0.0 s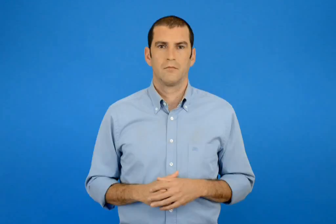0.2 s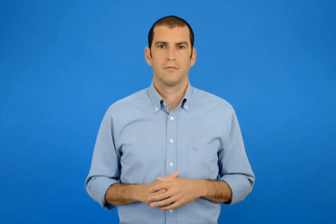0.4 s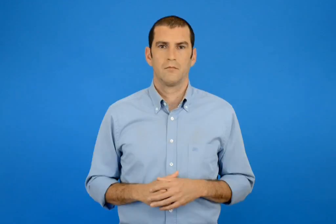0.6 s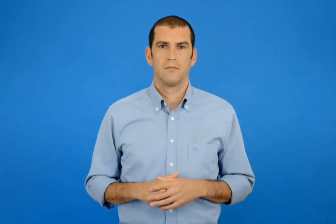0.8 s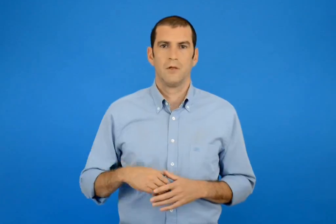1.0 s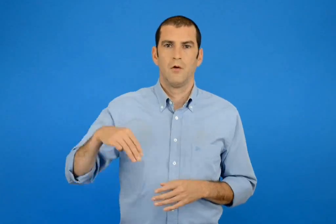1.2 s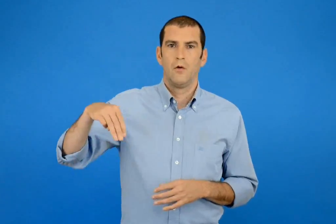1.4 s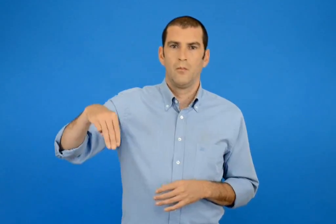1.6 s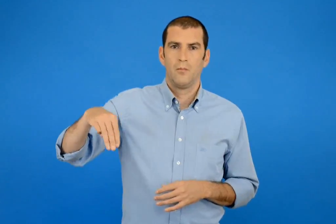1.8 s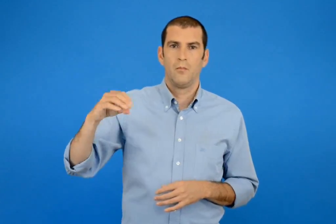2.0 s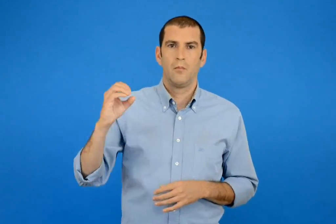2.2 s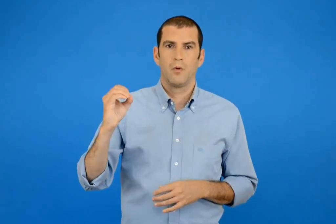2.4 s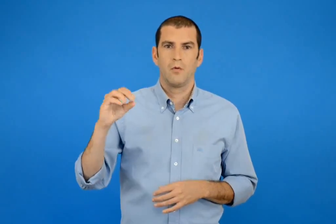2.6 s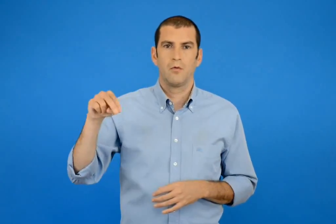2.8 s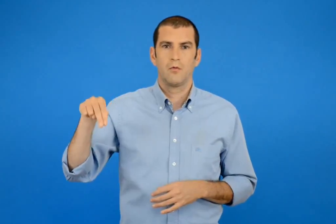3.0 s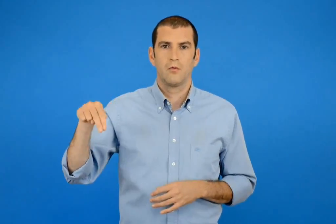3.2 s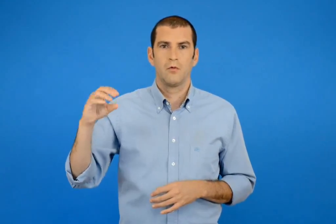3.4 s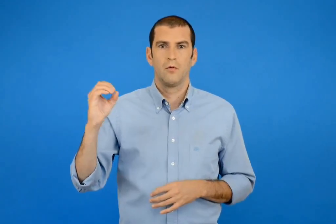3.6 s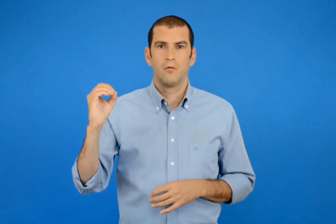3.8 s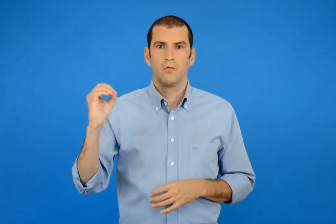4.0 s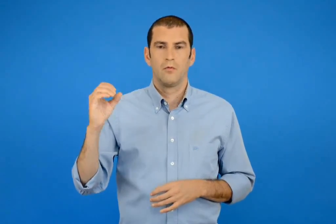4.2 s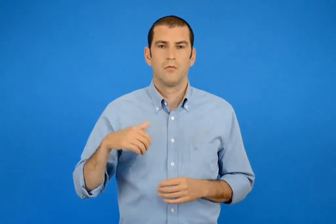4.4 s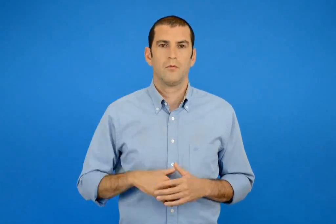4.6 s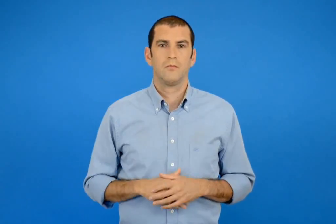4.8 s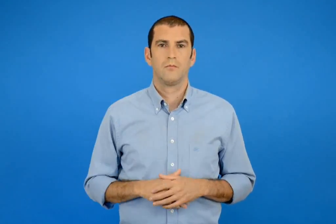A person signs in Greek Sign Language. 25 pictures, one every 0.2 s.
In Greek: μόνο
